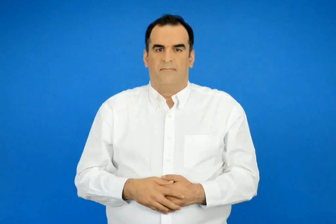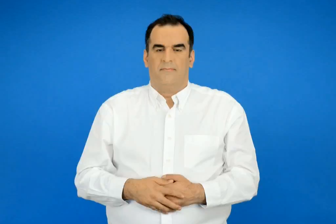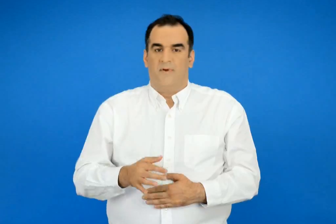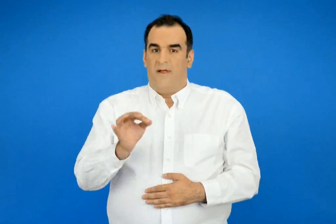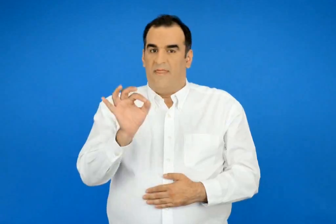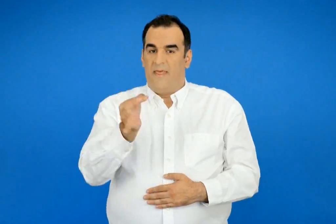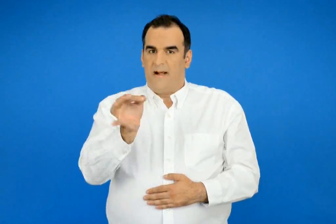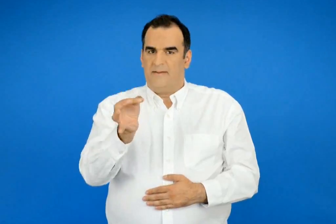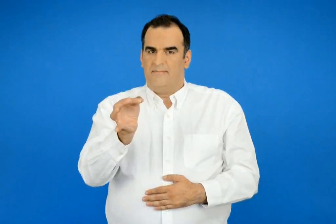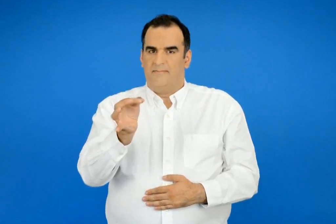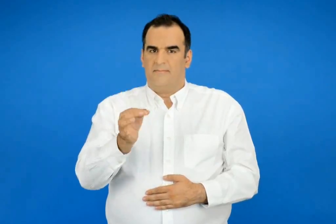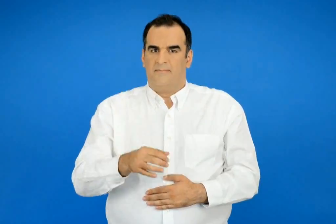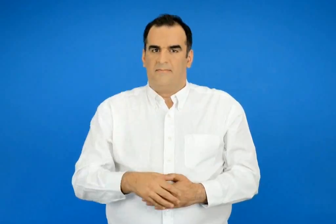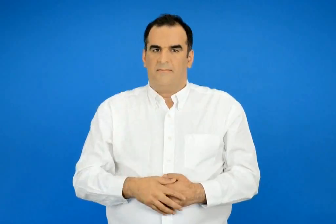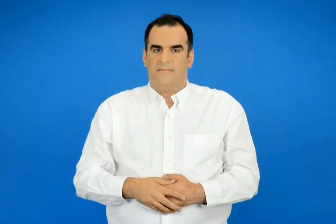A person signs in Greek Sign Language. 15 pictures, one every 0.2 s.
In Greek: διαμάντι
